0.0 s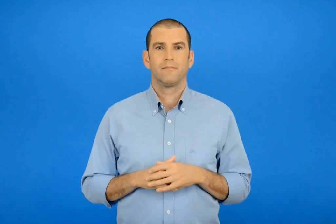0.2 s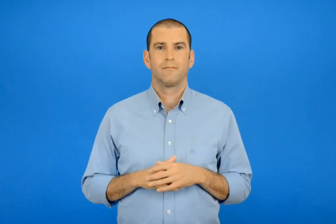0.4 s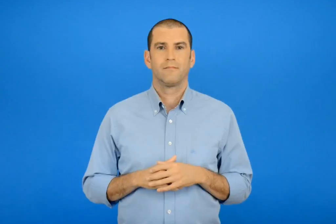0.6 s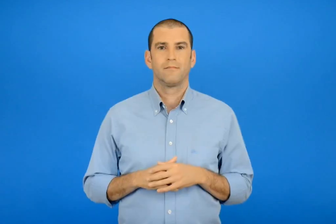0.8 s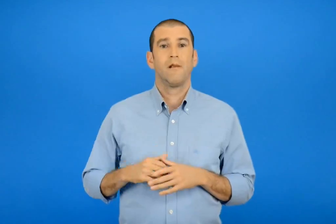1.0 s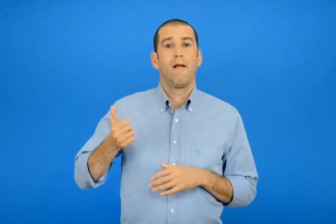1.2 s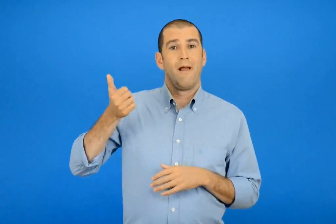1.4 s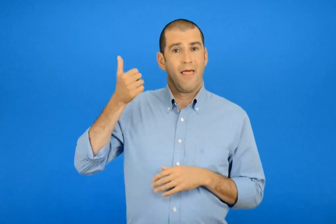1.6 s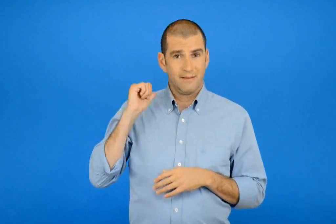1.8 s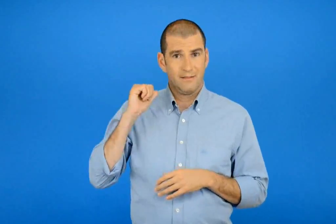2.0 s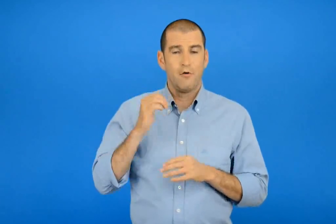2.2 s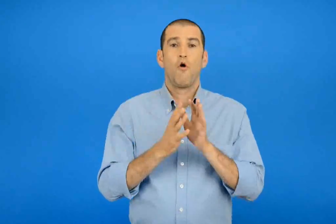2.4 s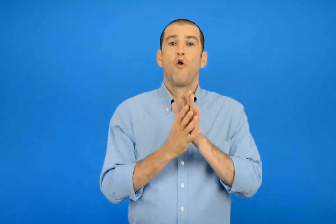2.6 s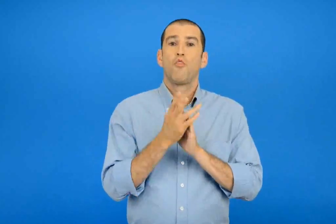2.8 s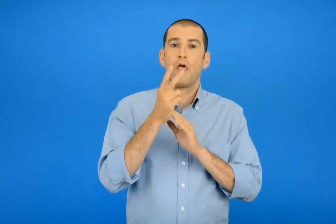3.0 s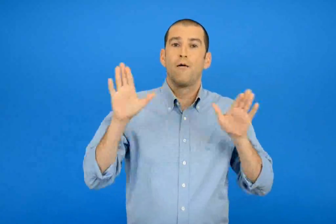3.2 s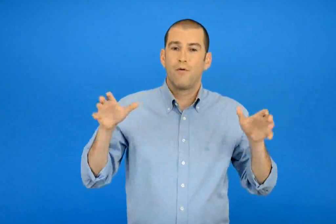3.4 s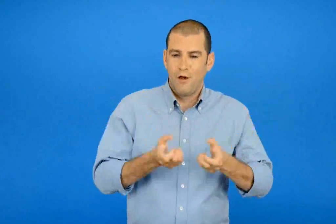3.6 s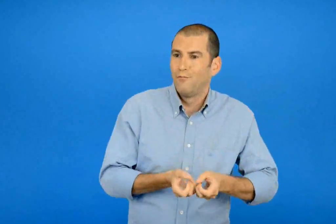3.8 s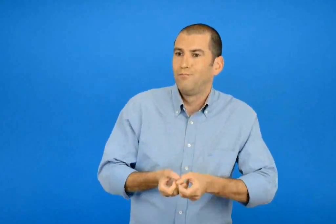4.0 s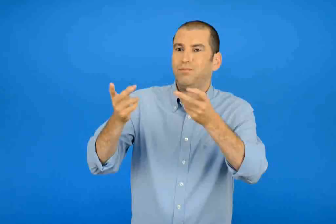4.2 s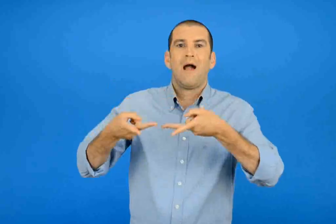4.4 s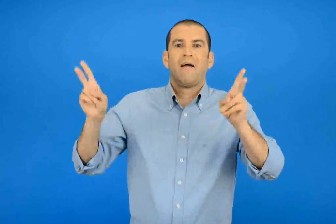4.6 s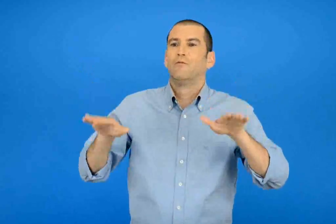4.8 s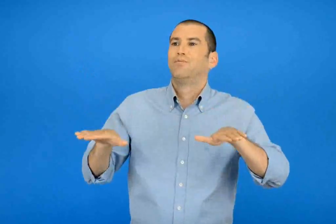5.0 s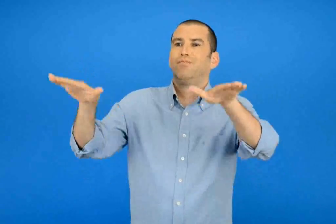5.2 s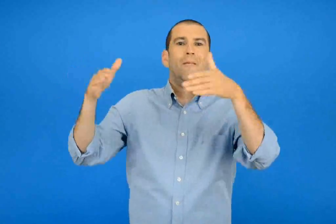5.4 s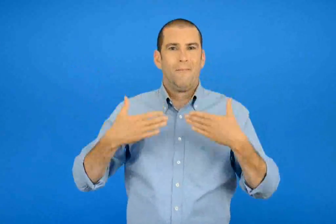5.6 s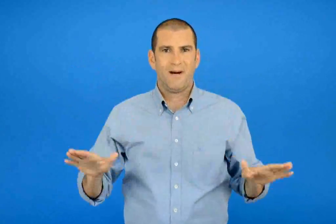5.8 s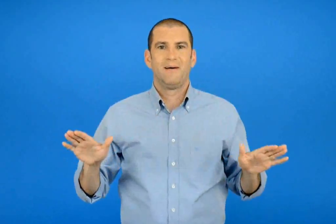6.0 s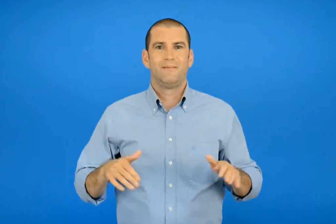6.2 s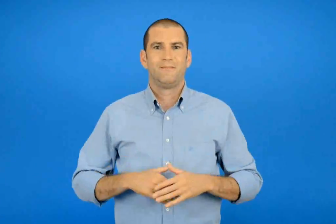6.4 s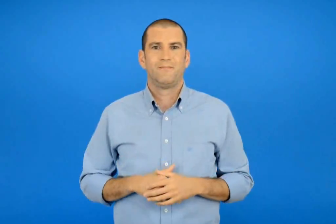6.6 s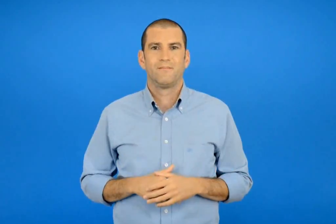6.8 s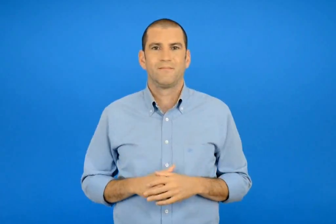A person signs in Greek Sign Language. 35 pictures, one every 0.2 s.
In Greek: δώδεκα πουλιά πέταξαν χτες πάλι ελεύθερα
